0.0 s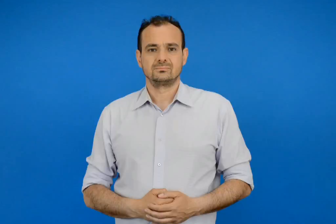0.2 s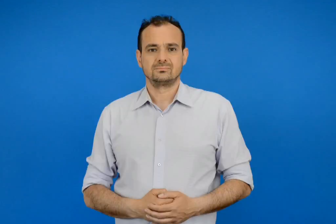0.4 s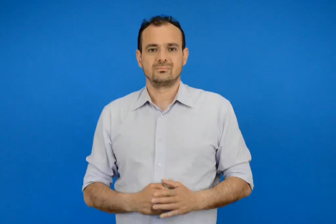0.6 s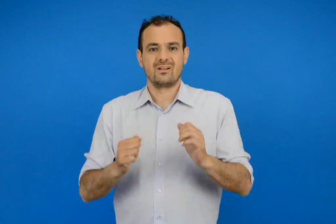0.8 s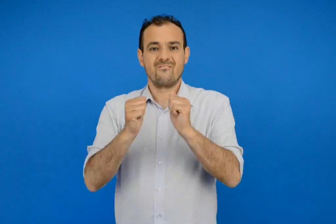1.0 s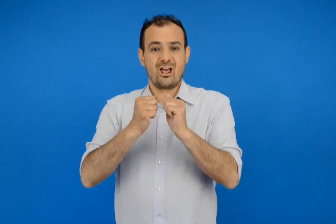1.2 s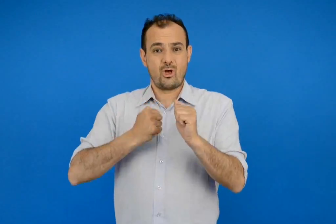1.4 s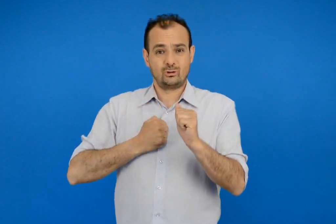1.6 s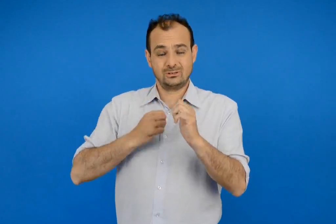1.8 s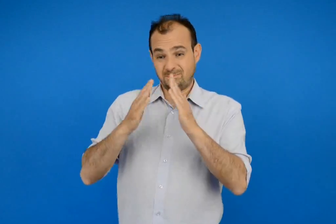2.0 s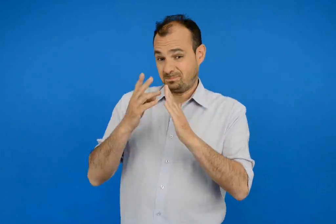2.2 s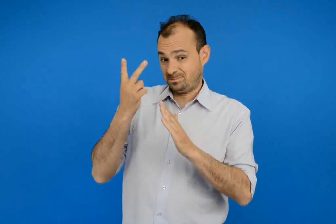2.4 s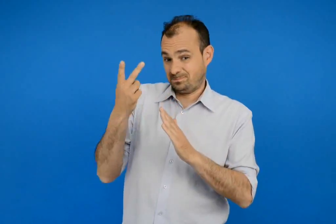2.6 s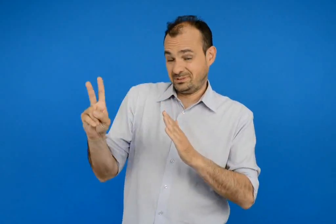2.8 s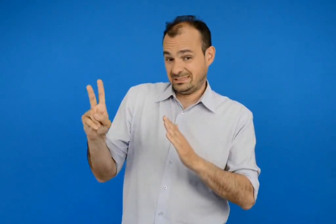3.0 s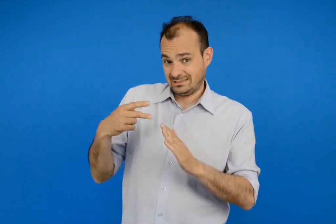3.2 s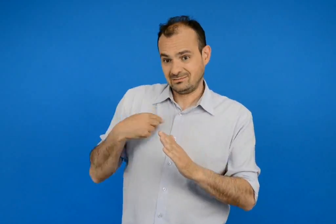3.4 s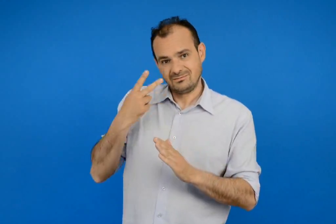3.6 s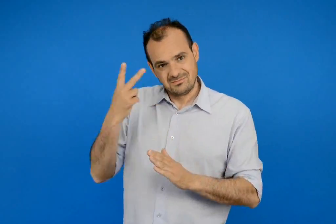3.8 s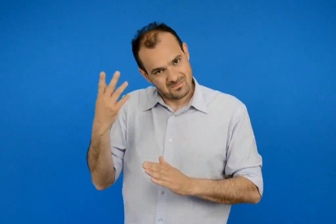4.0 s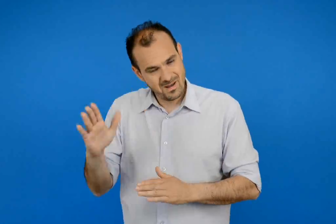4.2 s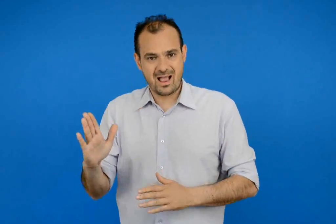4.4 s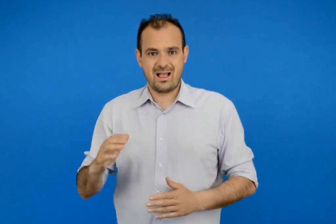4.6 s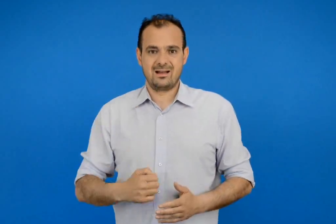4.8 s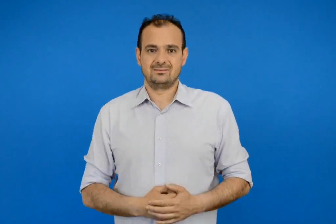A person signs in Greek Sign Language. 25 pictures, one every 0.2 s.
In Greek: το είδα στο σπίτι του φίλου μου
